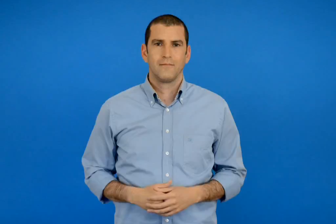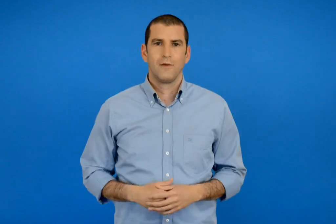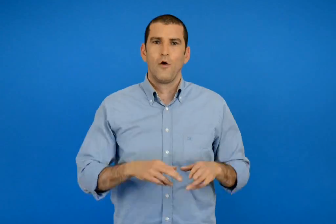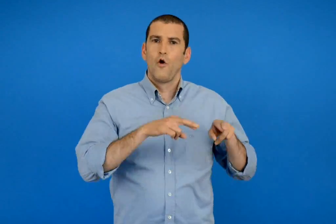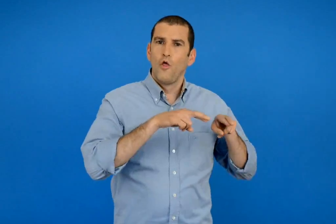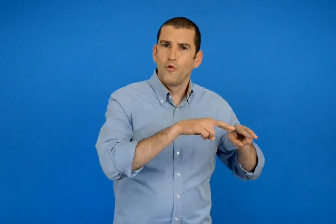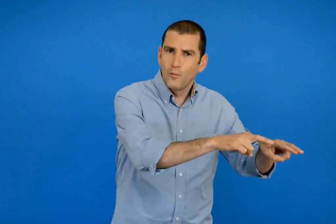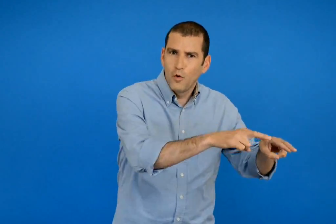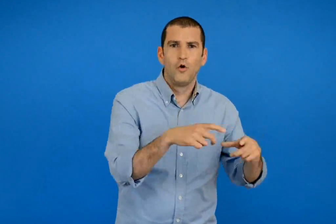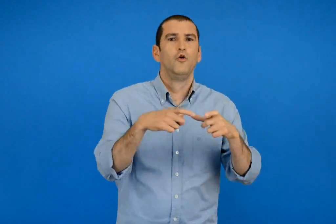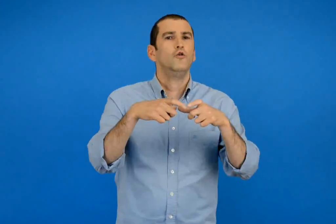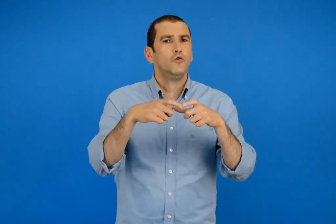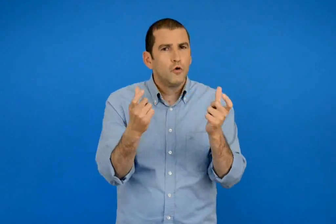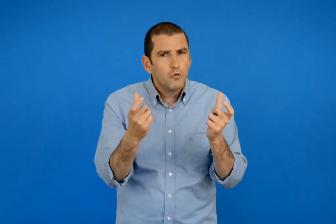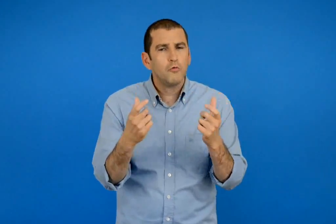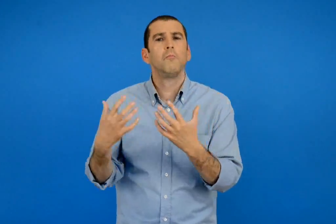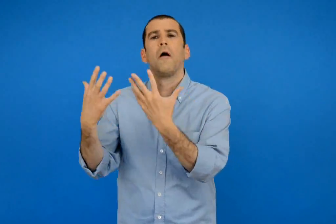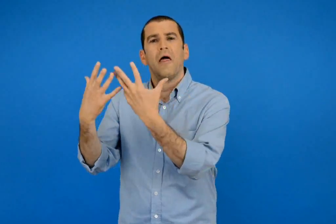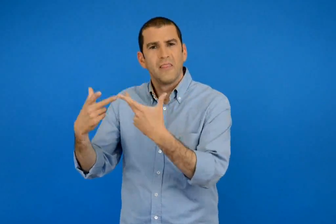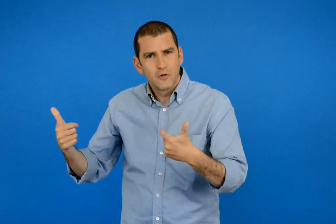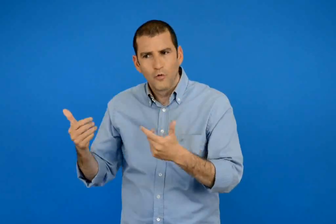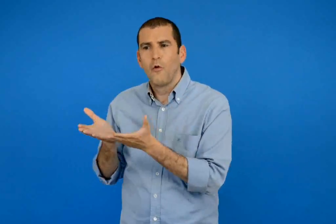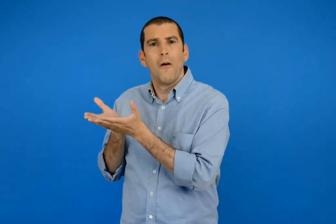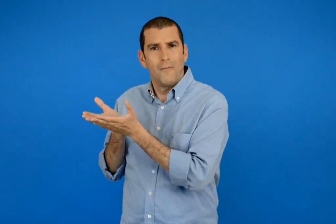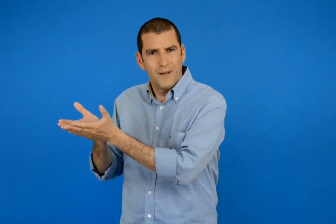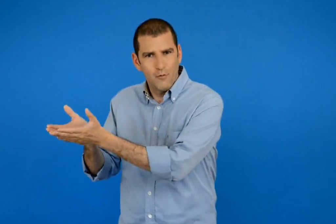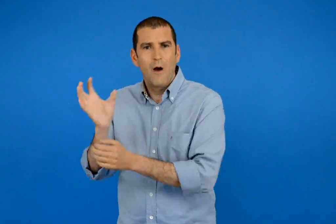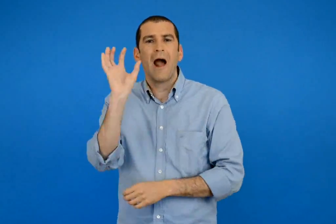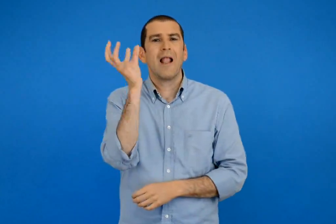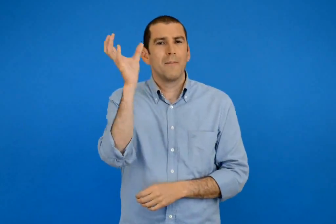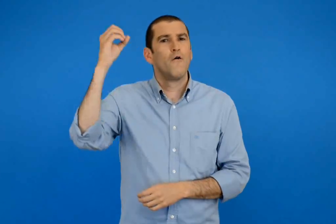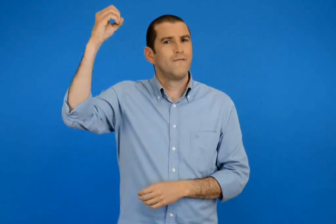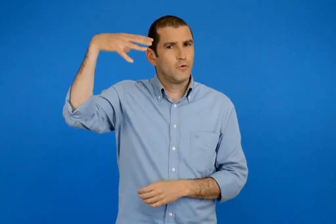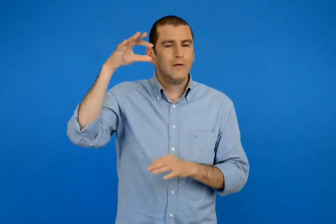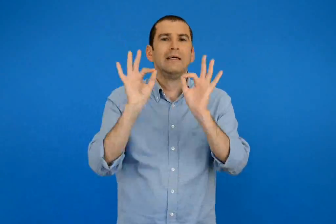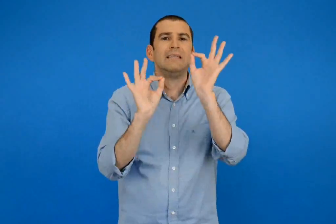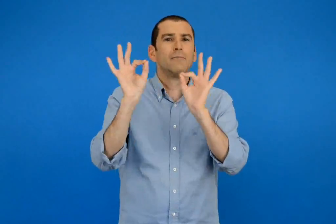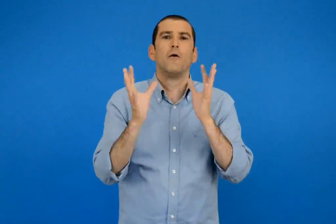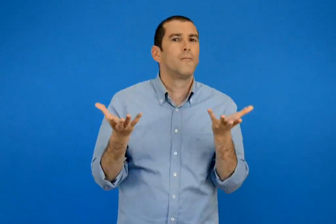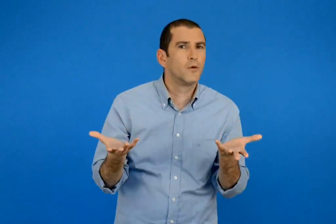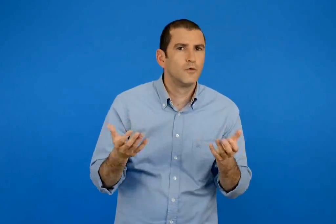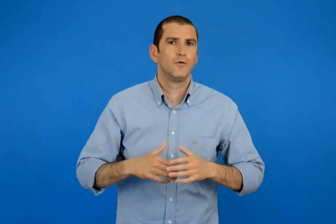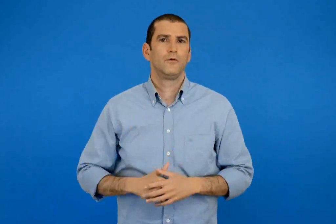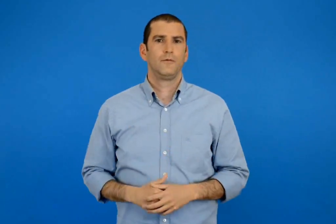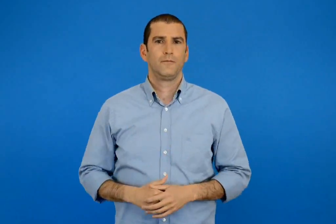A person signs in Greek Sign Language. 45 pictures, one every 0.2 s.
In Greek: πως είναι οι λάμπες που φωτίζουν το δρόμο το σχολείο το θέατρο το πλοίο ;
